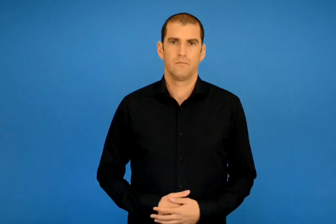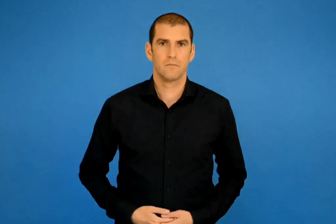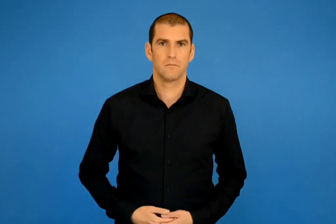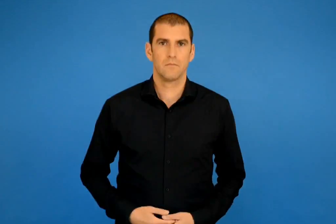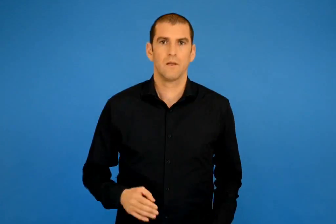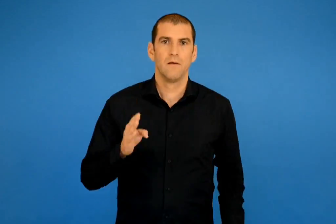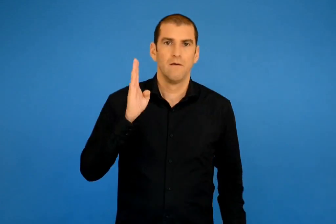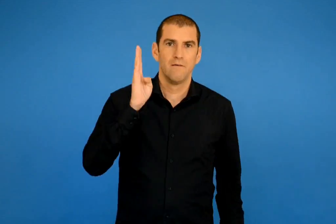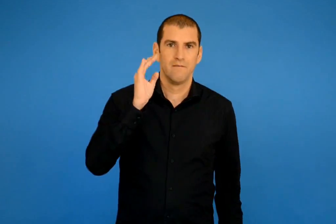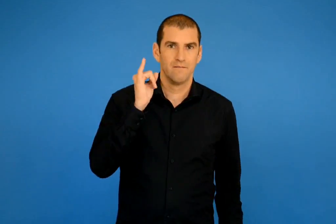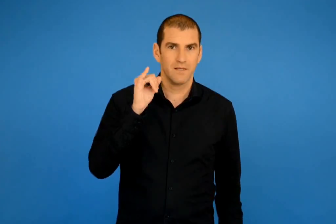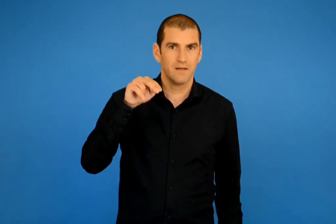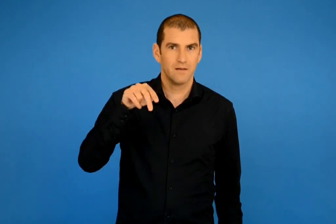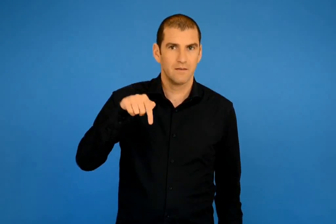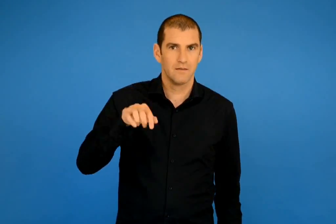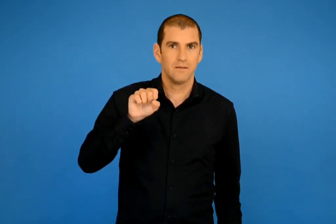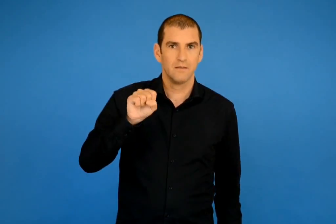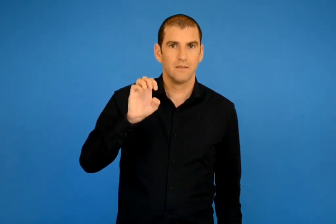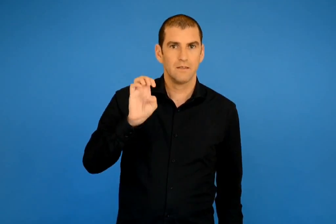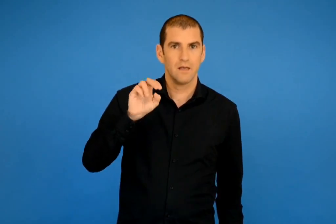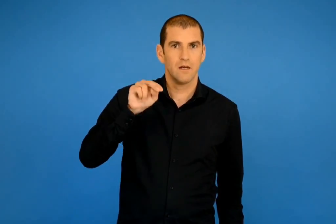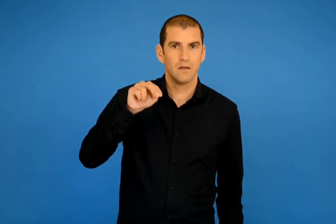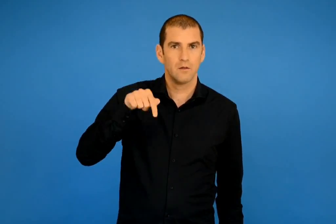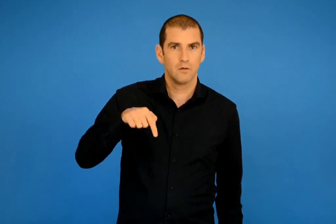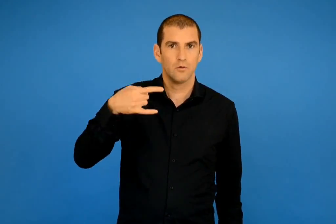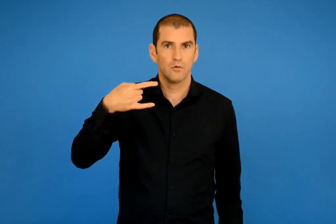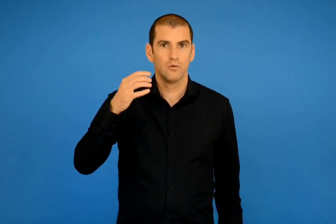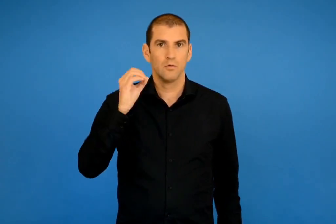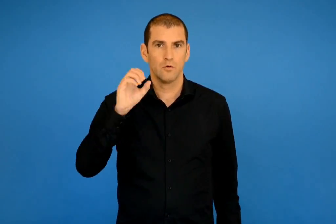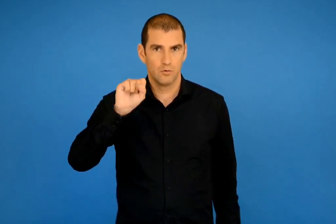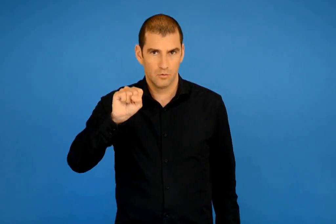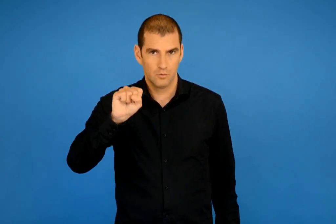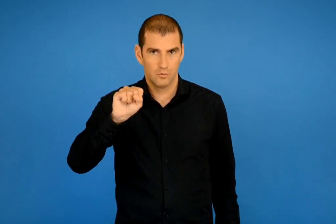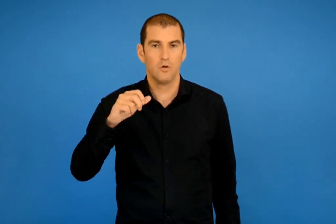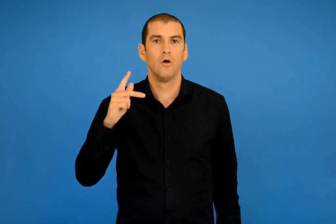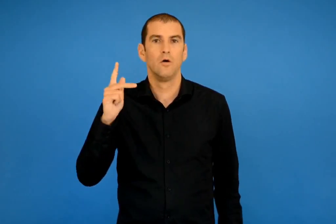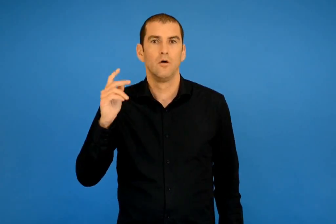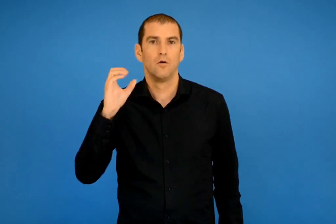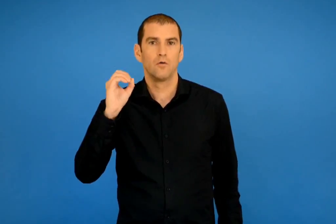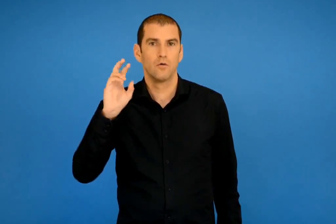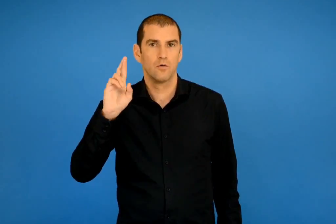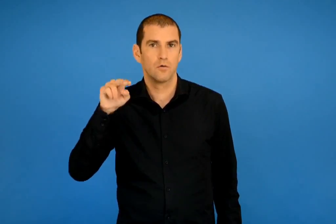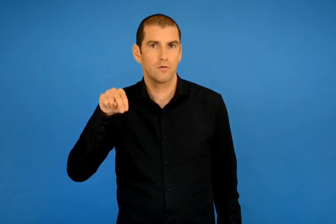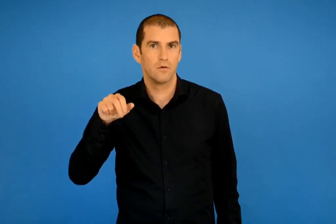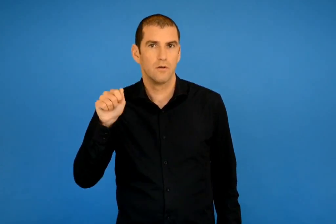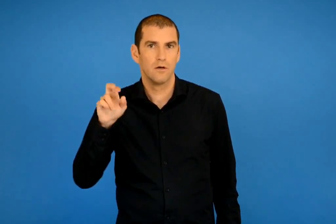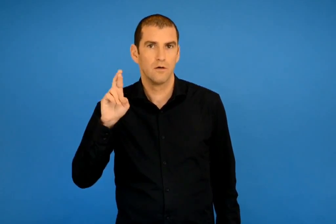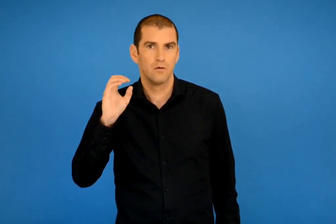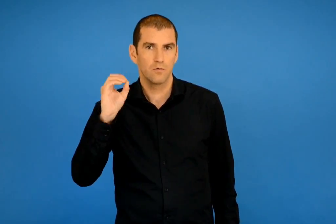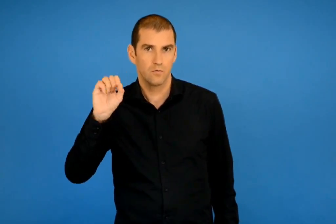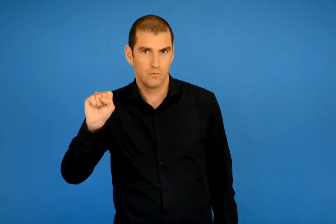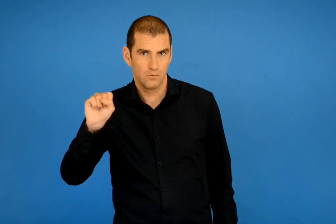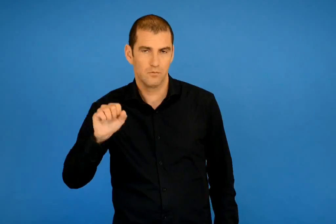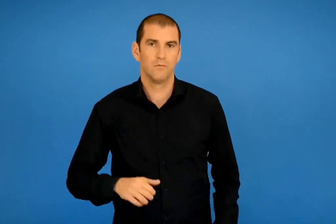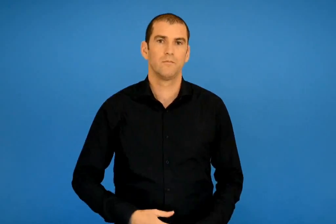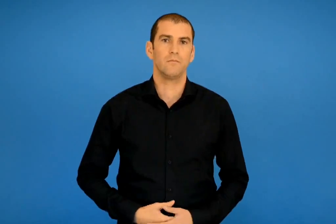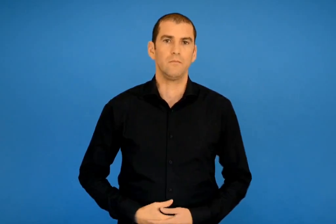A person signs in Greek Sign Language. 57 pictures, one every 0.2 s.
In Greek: βιτσέντζος κορνάρος
